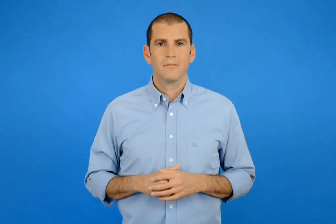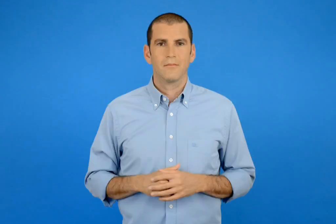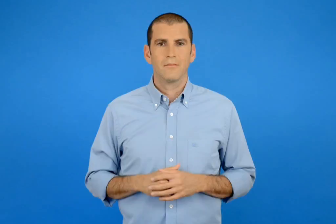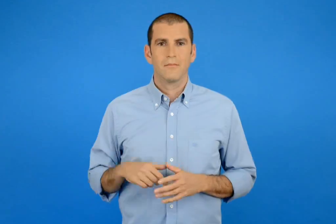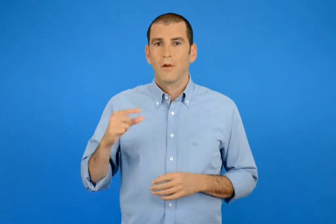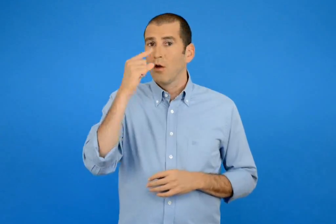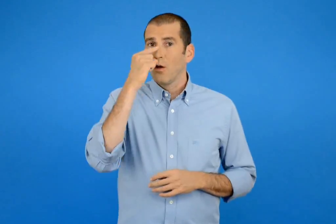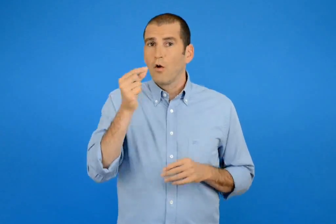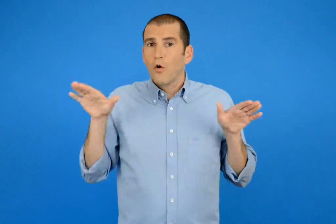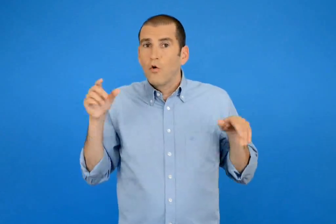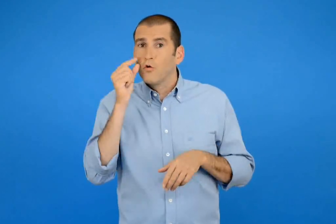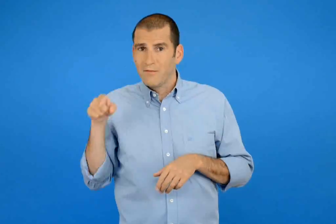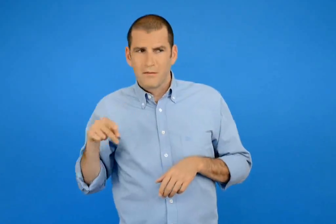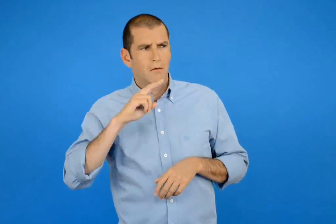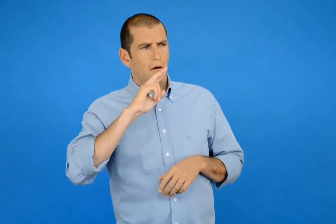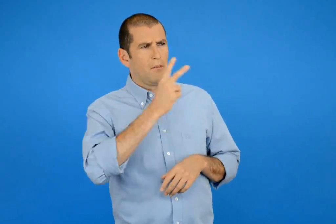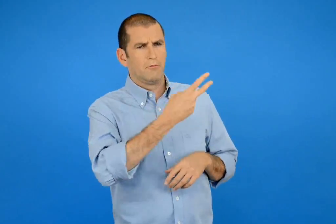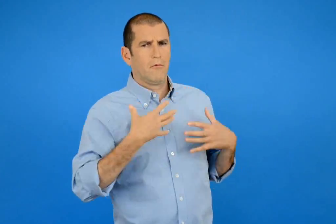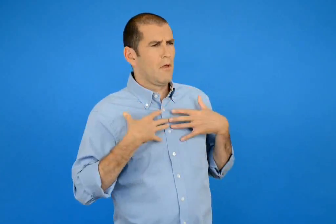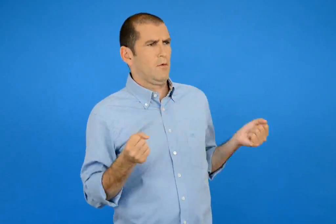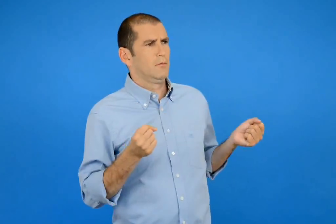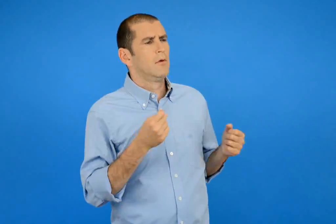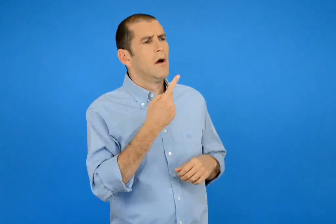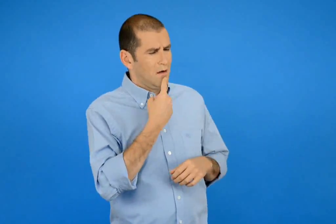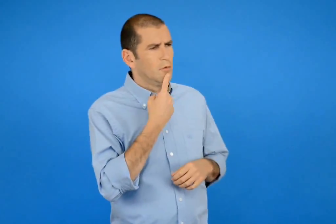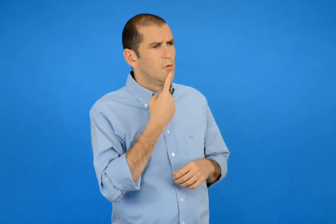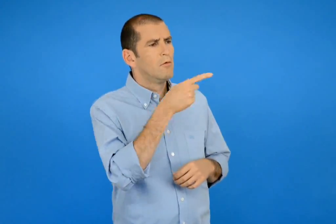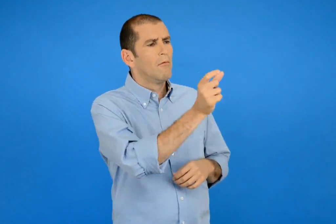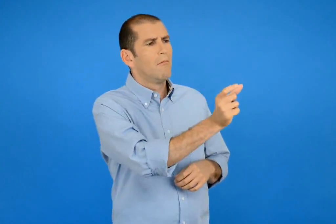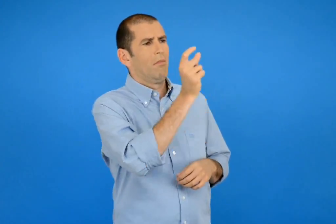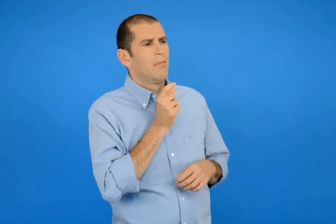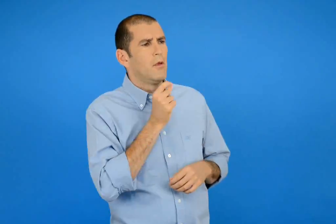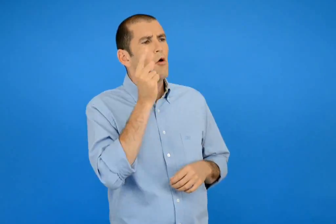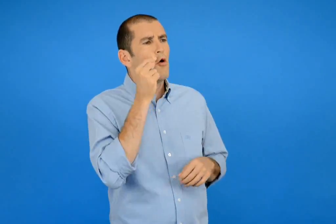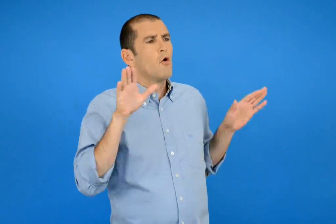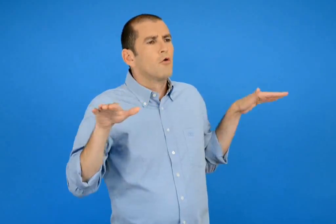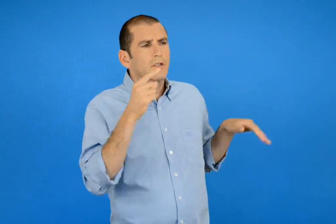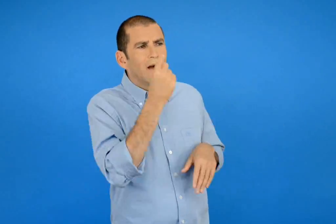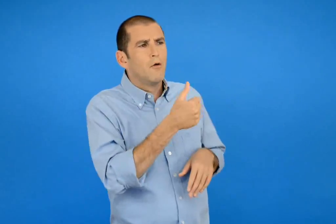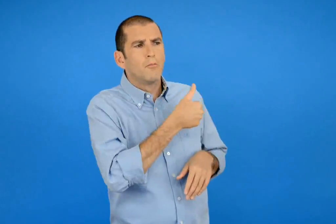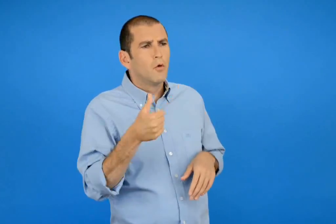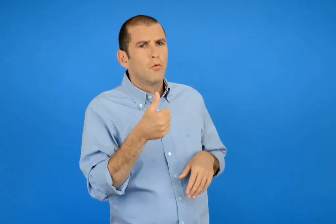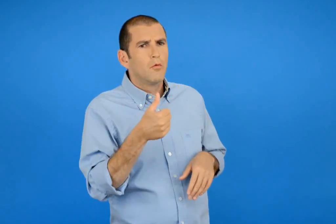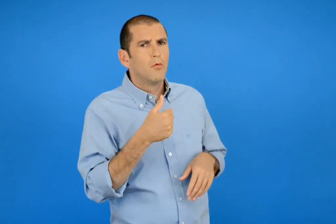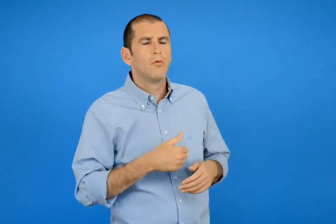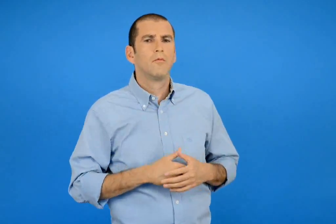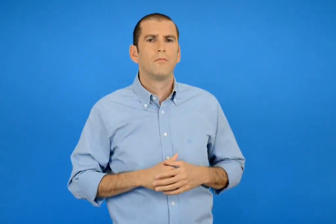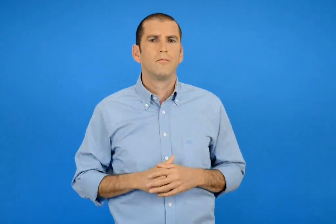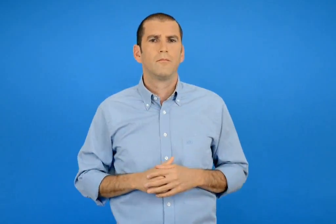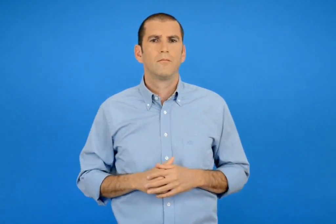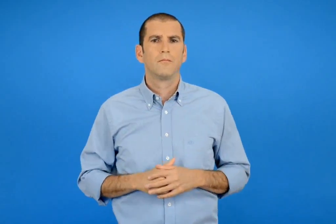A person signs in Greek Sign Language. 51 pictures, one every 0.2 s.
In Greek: για να σου πω απάντησε ο κότσυφας θυμωμένος δε με λένε σκέτο κότσυφα
